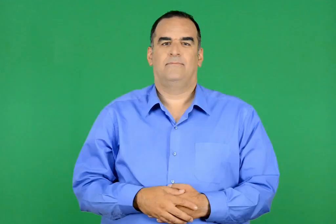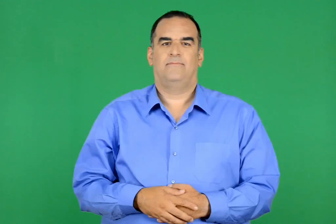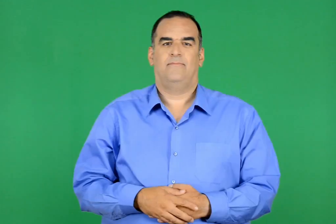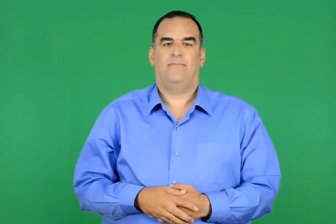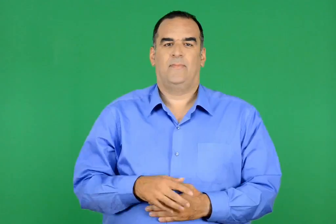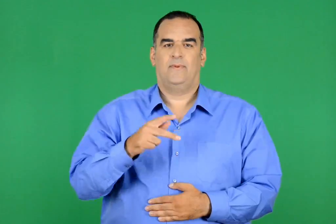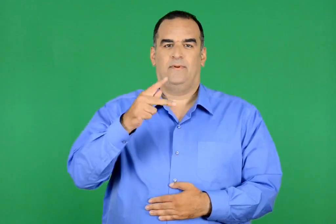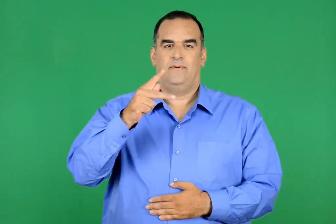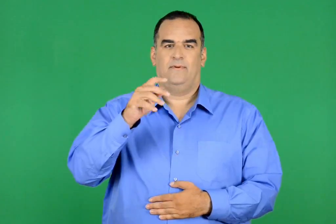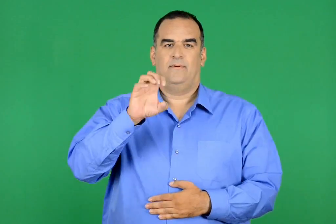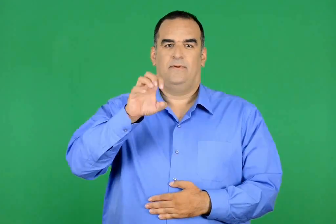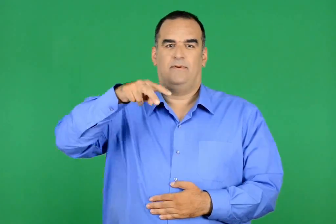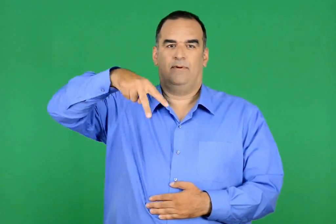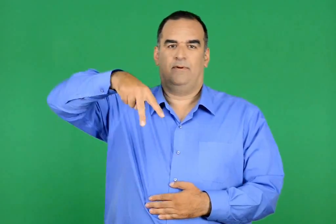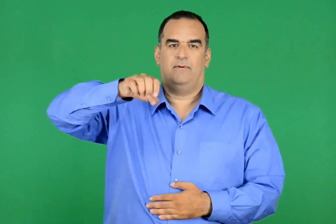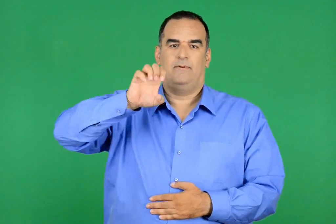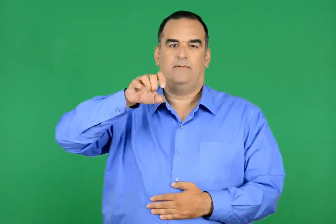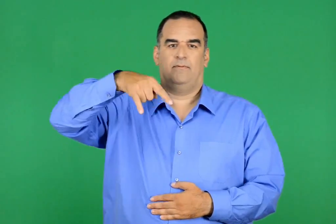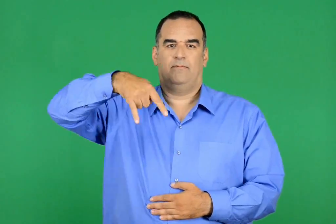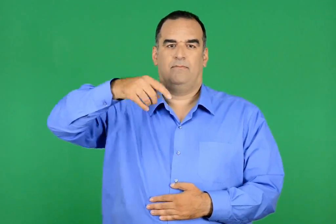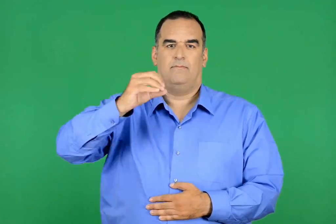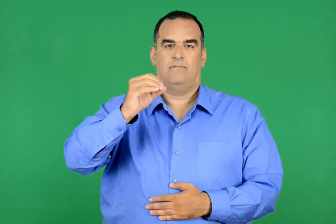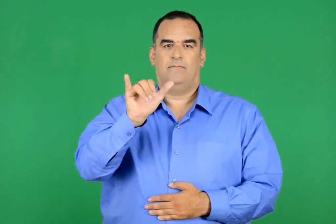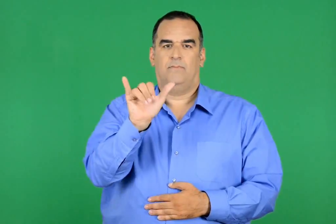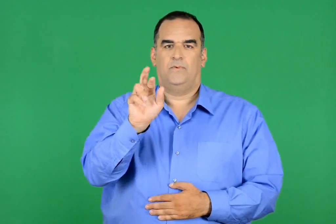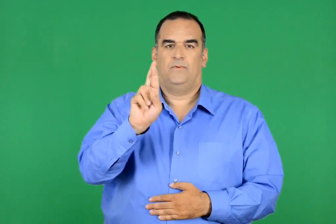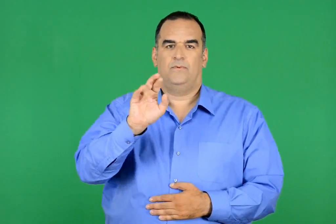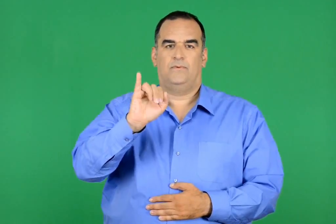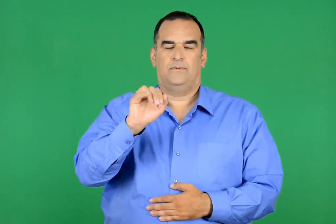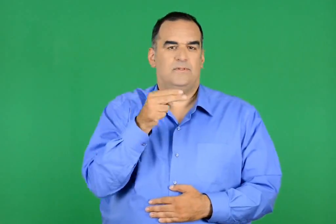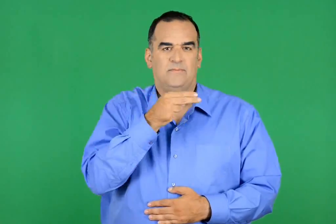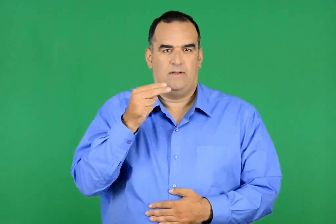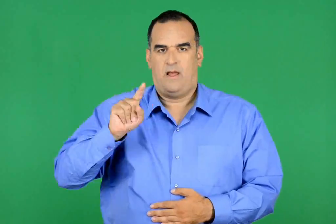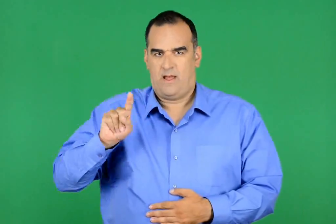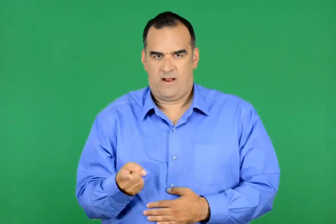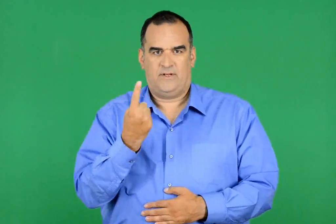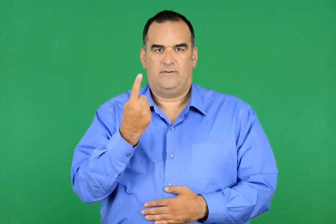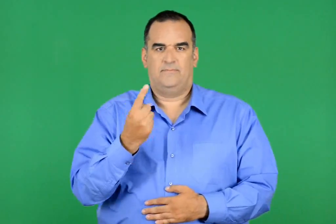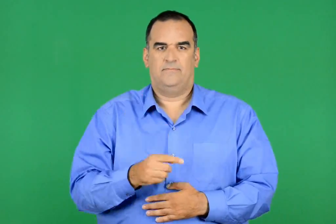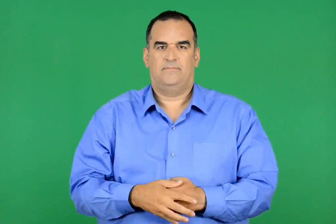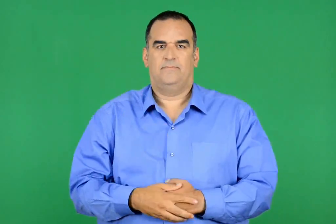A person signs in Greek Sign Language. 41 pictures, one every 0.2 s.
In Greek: κελεπούρι ευκαιρία
